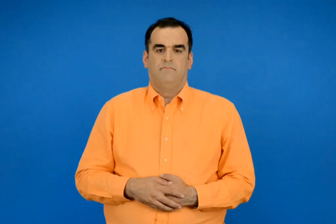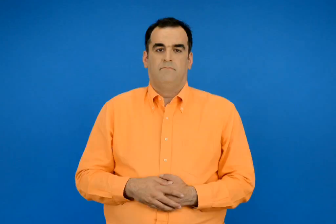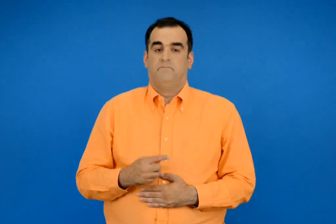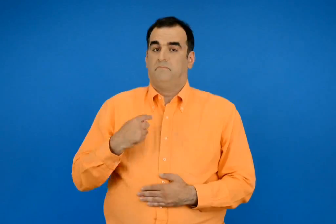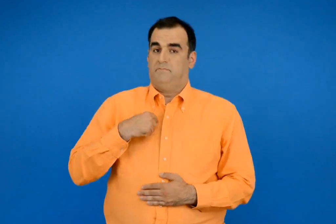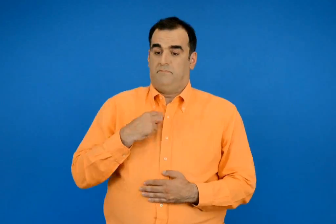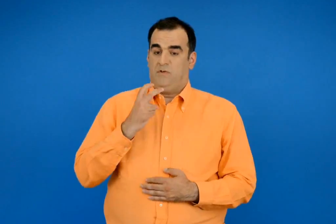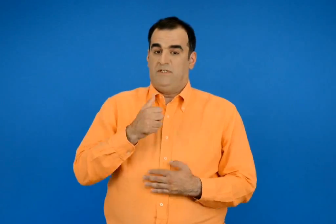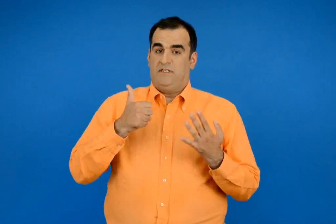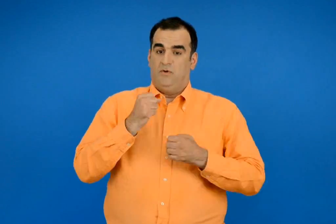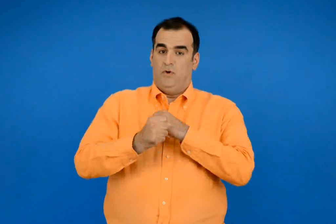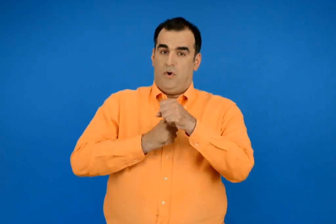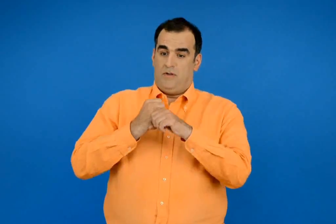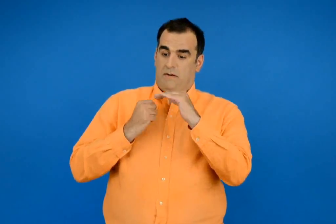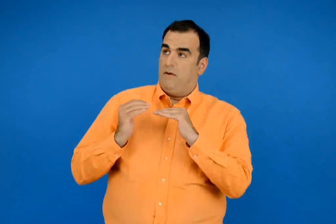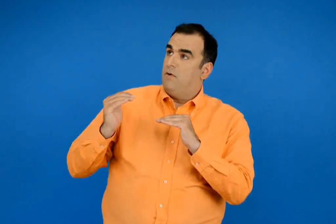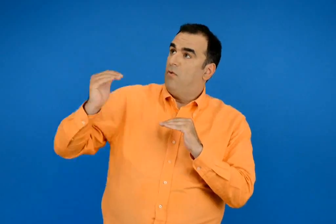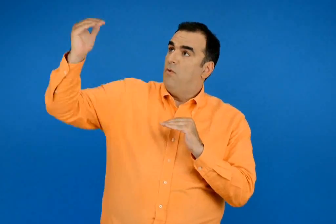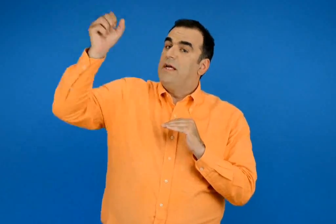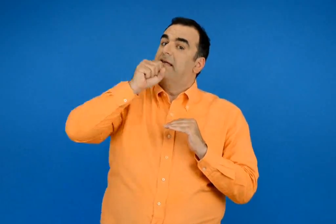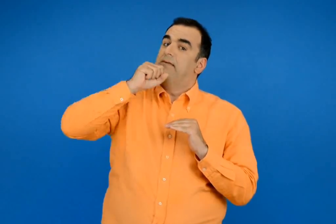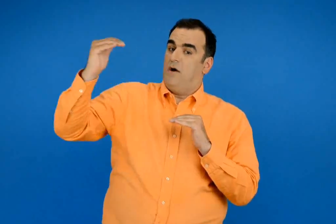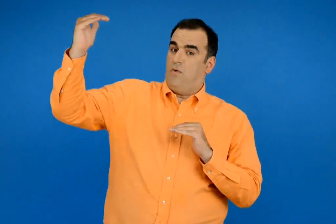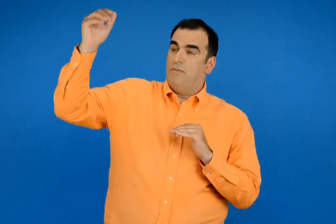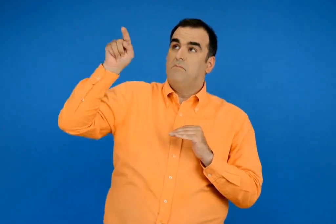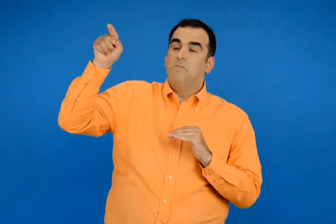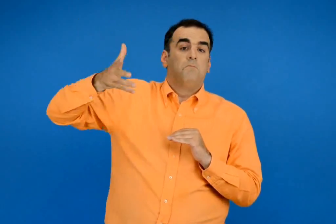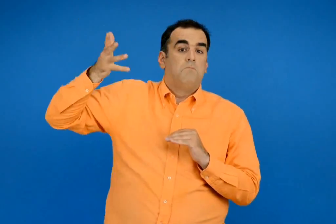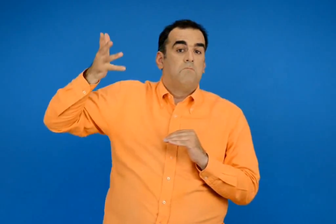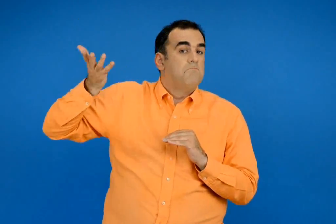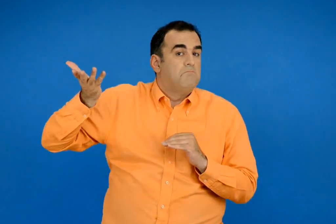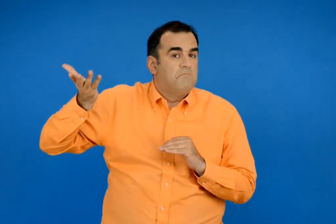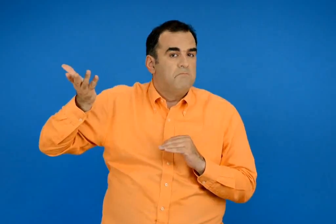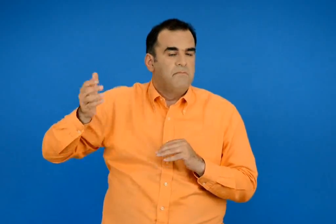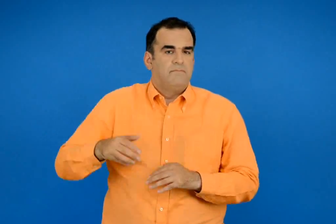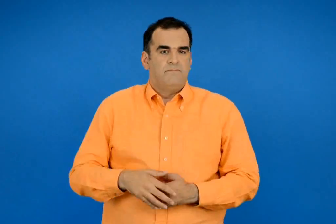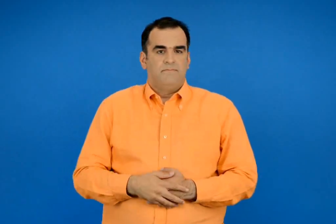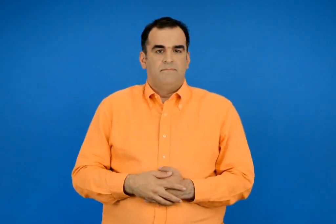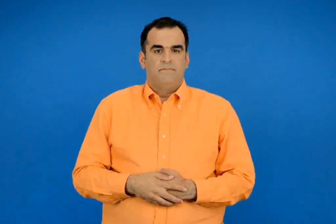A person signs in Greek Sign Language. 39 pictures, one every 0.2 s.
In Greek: είμαι 26 χρονιά μικρότερη από τη γιαγιά δηλαδή χρονών
